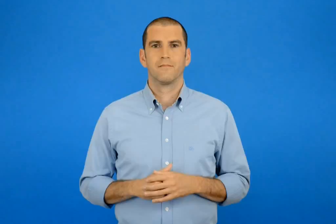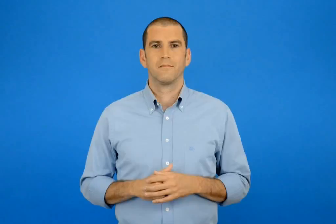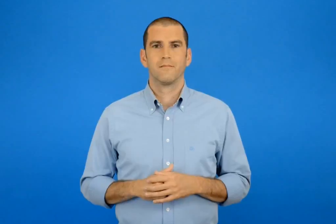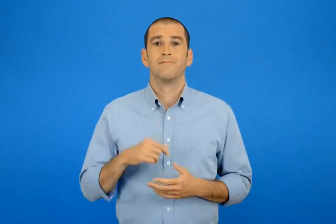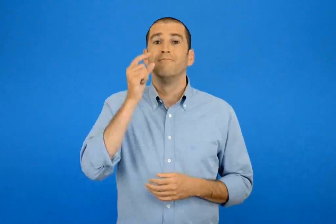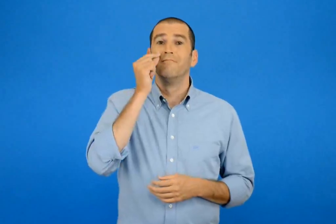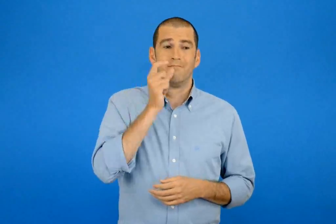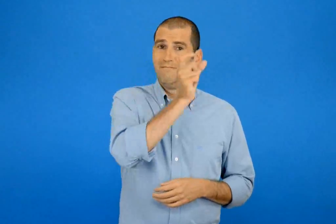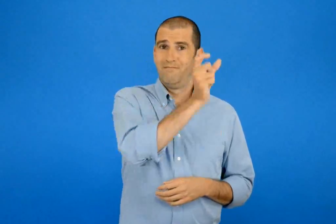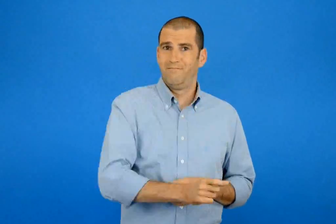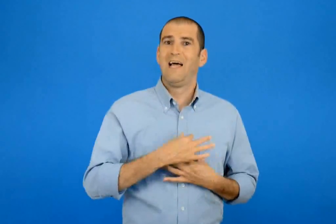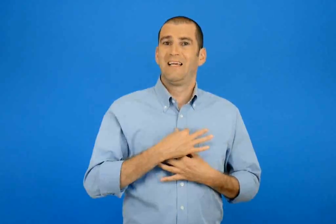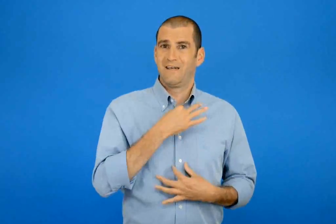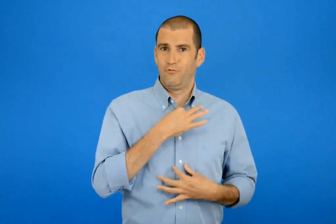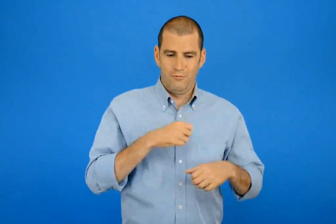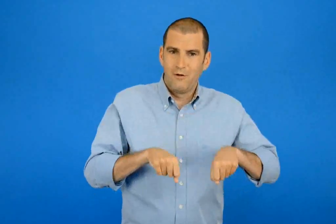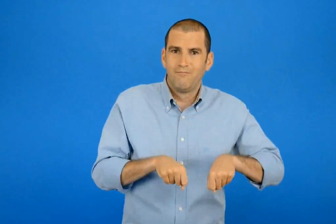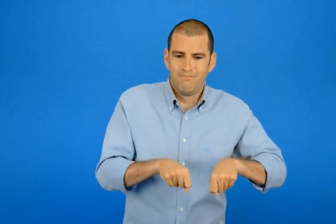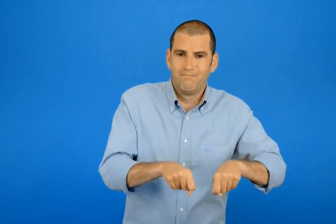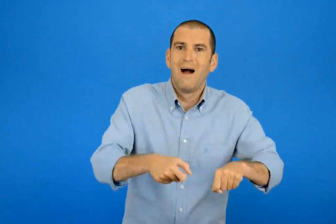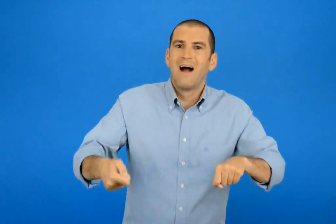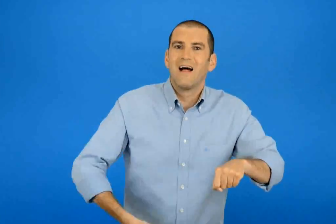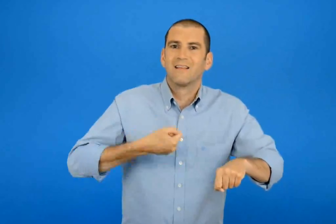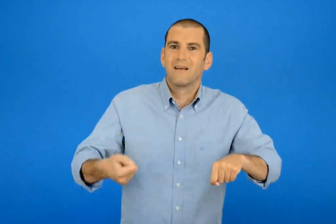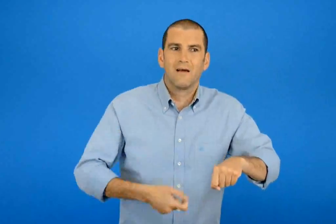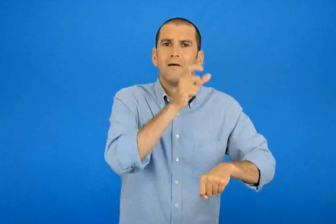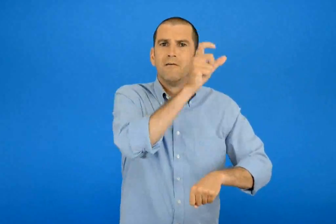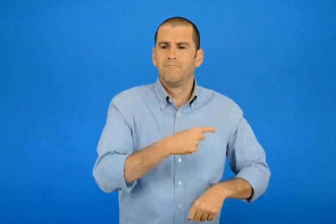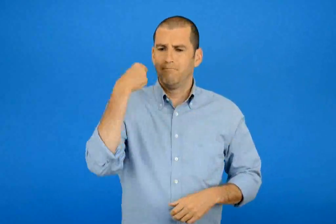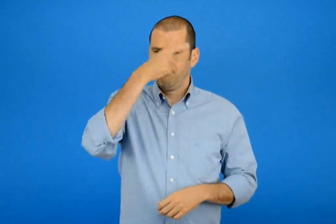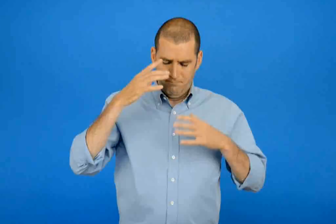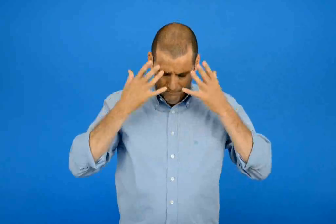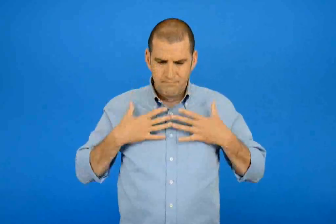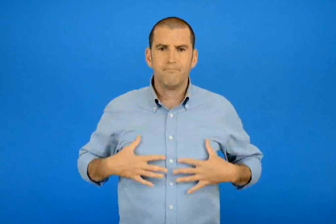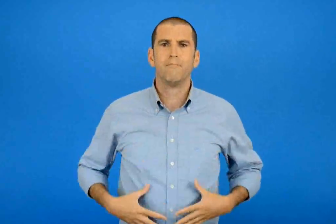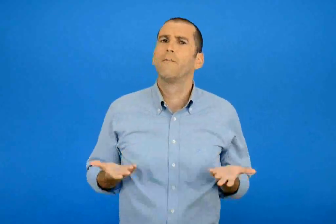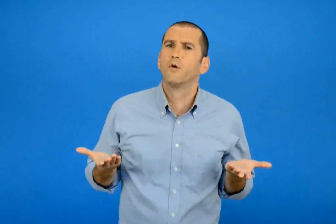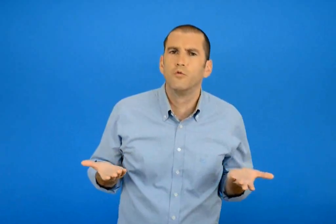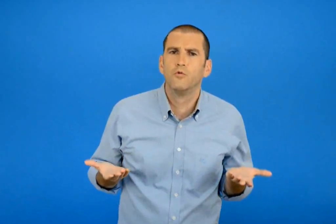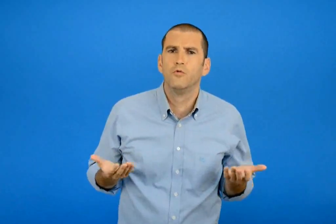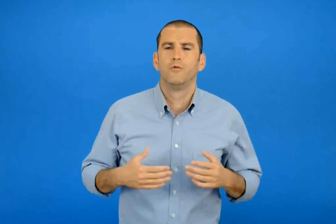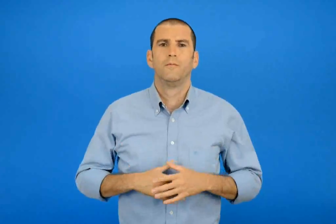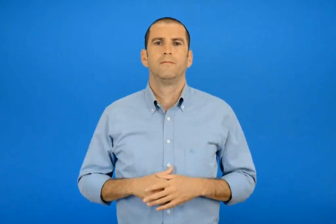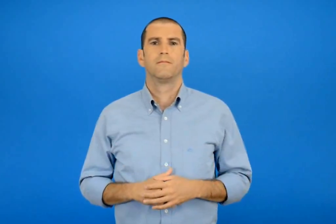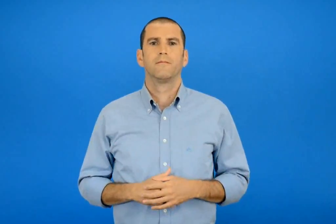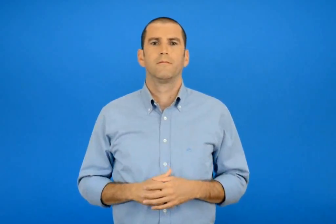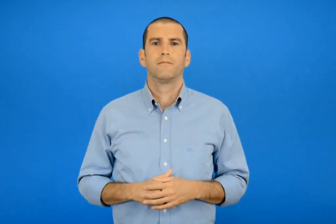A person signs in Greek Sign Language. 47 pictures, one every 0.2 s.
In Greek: πως είναι ο κύριος με τη λατέρνα ;
